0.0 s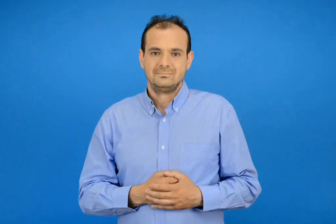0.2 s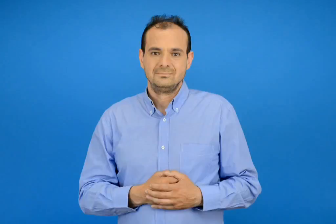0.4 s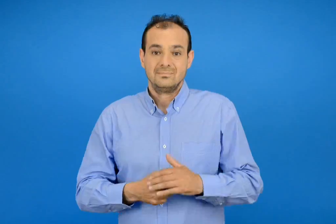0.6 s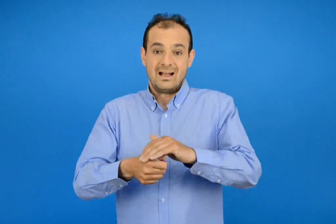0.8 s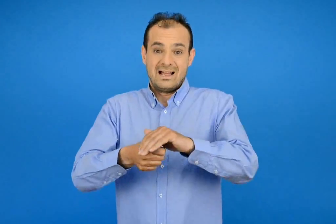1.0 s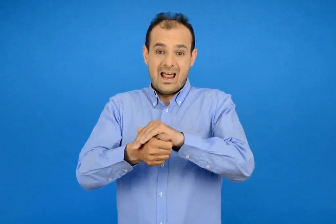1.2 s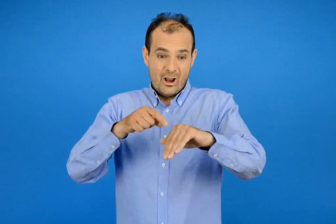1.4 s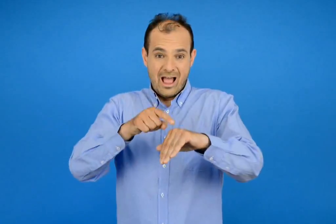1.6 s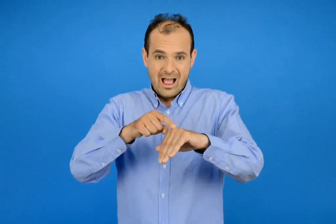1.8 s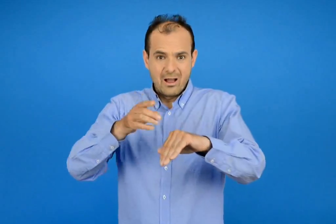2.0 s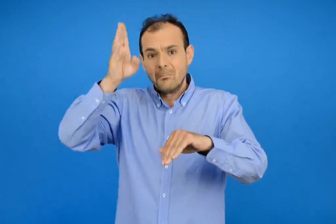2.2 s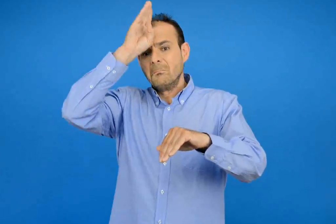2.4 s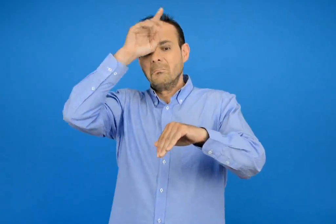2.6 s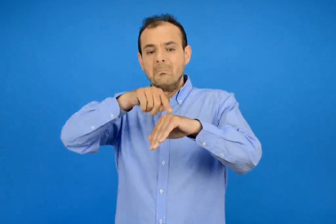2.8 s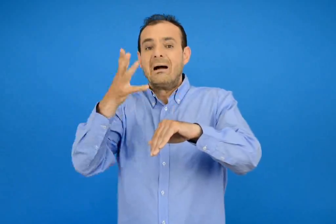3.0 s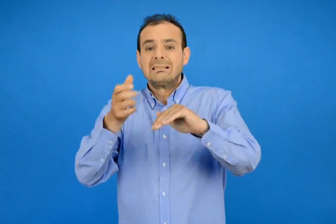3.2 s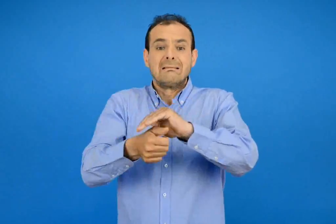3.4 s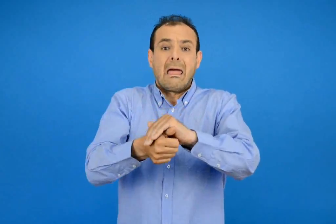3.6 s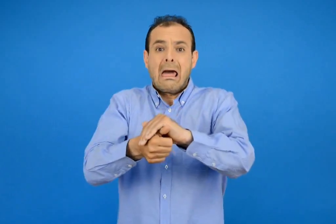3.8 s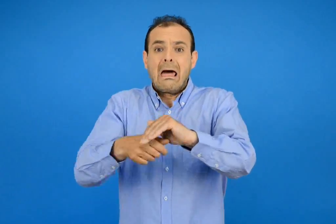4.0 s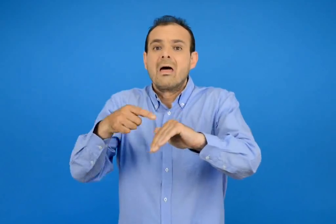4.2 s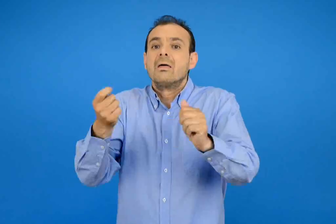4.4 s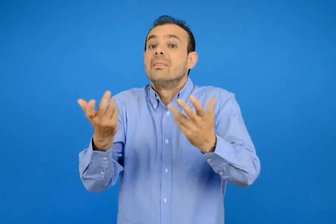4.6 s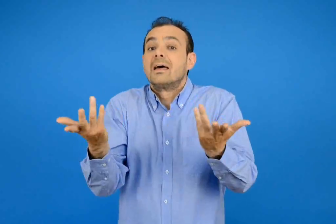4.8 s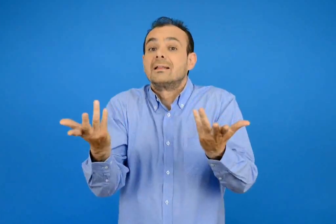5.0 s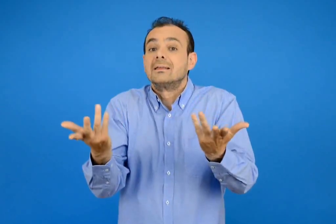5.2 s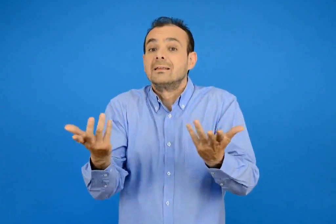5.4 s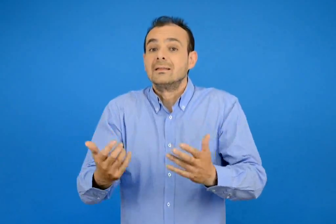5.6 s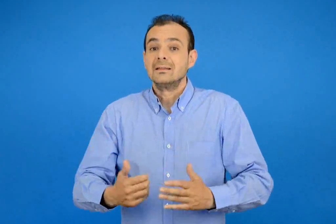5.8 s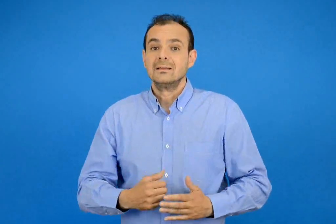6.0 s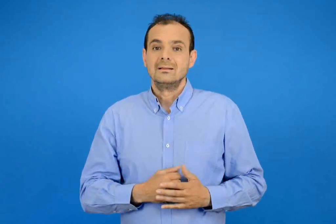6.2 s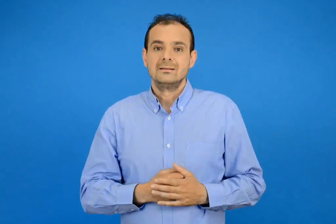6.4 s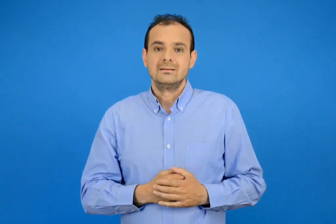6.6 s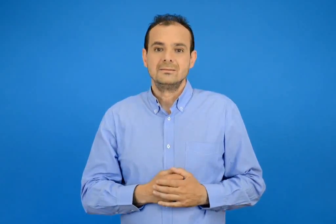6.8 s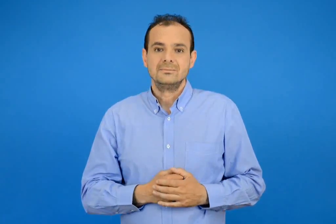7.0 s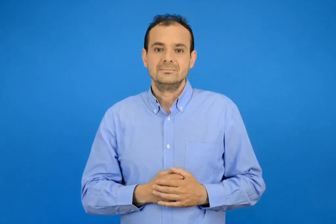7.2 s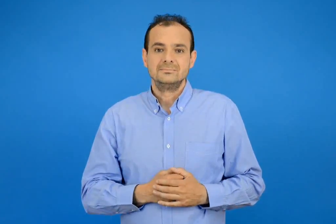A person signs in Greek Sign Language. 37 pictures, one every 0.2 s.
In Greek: τι θα γινει αν η χελώνα πάθει κάτι ;
